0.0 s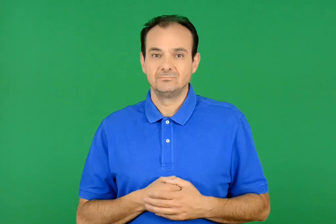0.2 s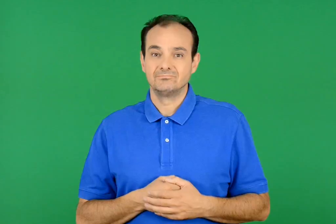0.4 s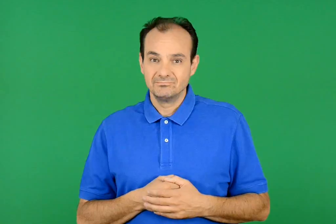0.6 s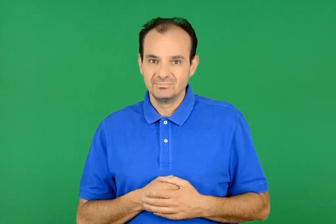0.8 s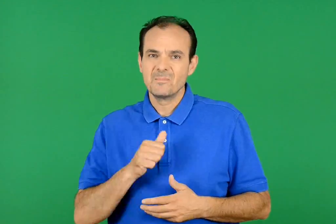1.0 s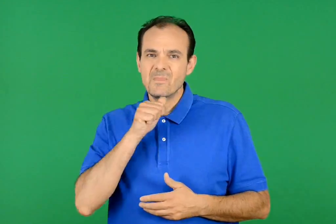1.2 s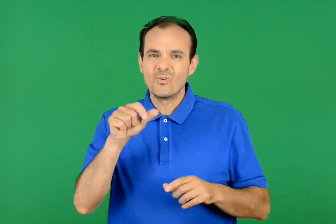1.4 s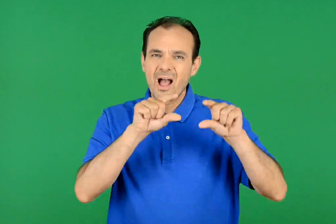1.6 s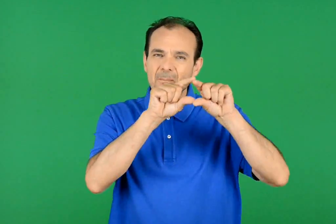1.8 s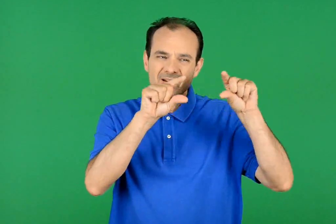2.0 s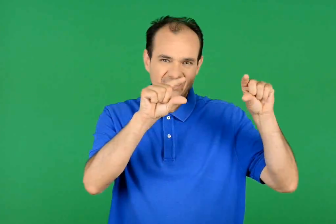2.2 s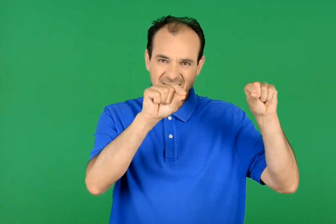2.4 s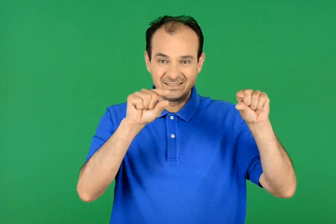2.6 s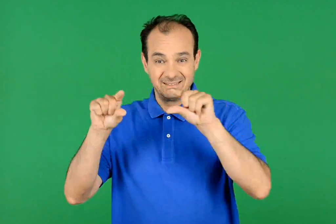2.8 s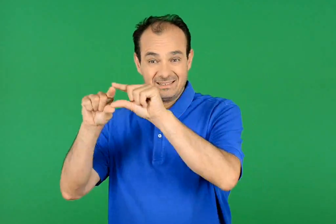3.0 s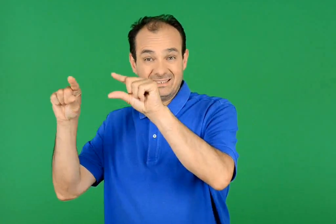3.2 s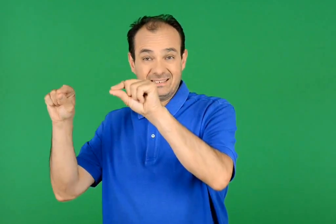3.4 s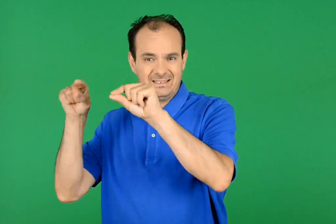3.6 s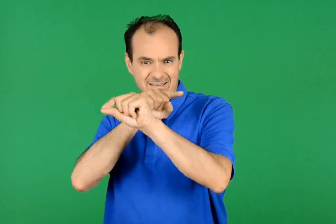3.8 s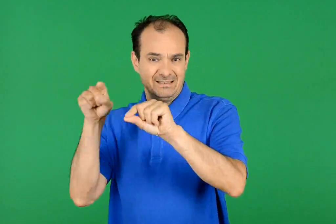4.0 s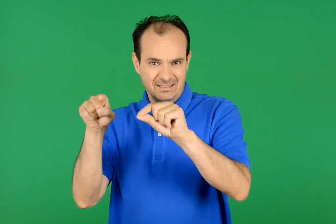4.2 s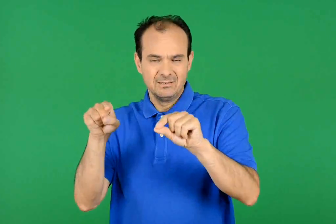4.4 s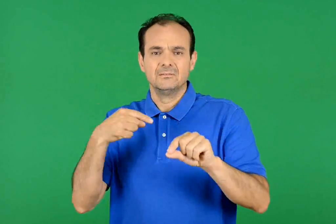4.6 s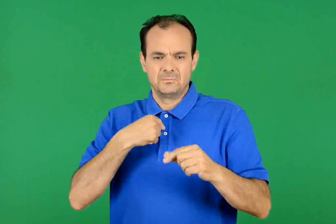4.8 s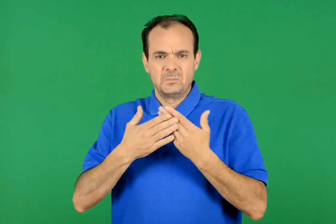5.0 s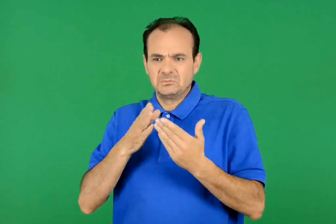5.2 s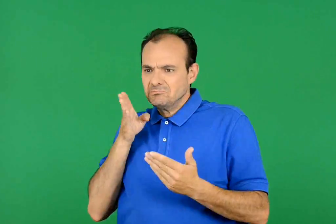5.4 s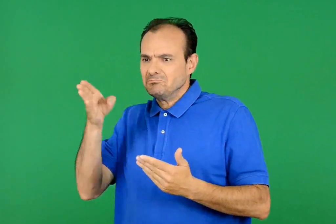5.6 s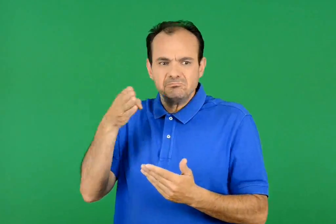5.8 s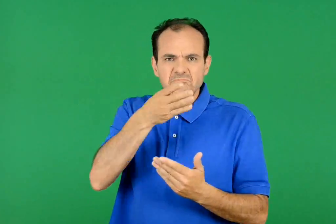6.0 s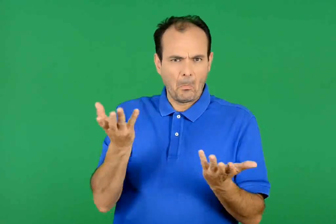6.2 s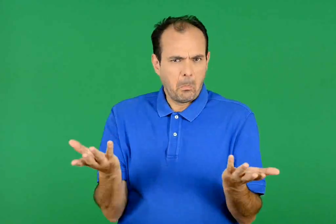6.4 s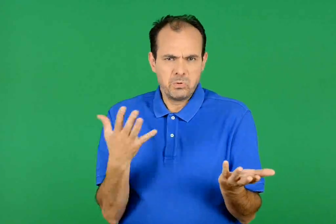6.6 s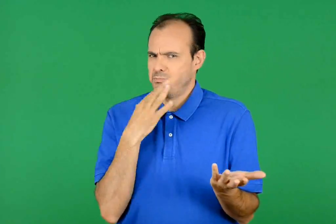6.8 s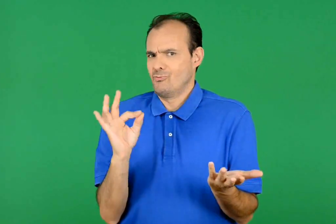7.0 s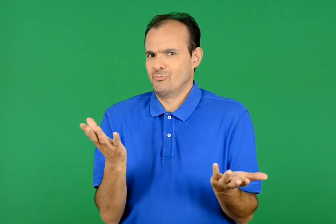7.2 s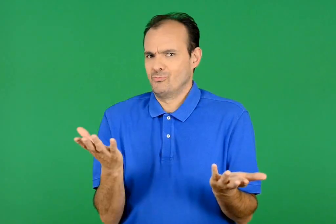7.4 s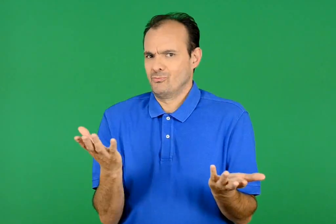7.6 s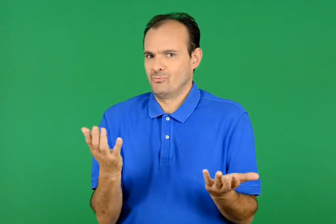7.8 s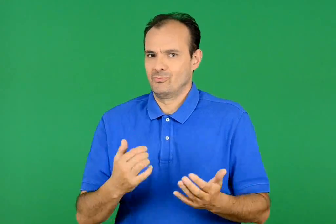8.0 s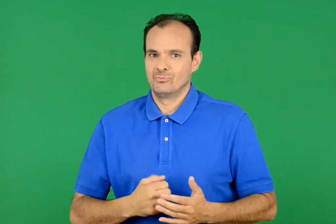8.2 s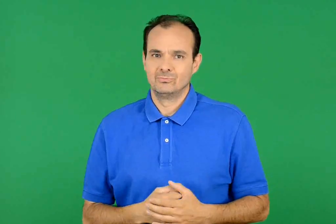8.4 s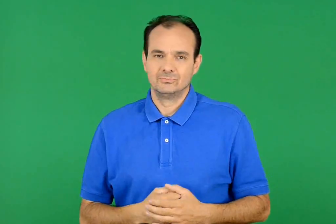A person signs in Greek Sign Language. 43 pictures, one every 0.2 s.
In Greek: για ποιον λόγο θα επισκεπτόσουν τους χώρους που δείχνουν οι παρακάτω επιγραφές ;
